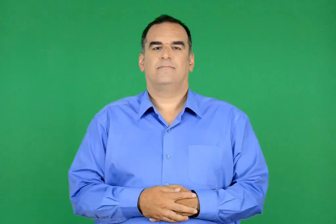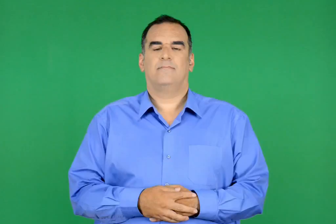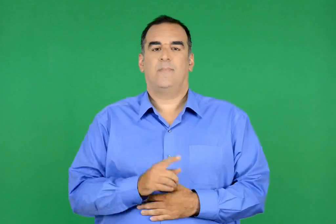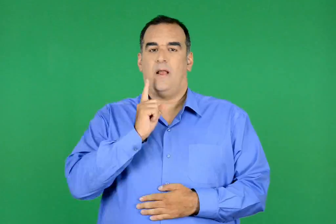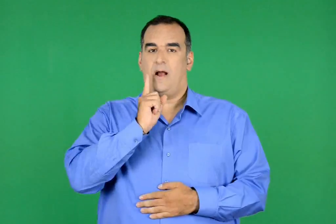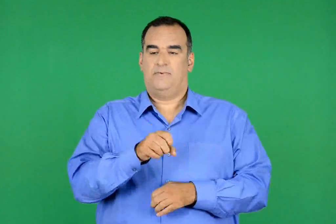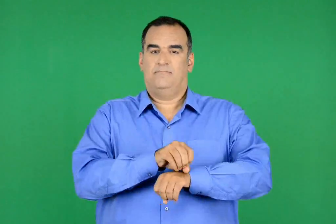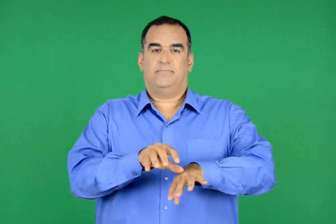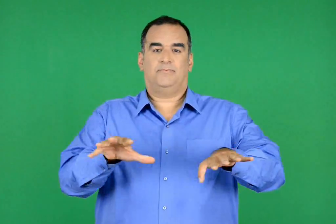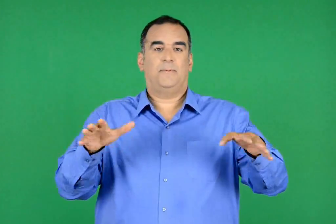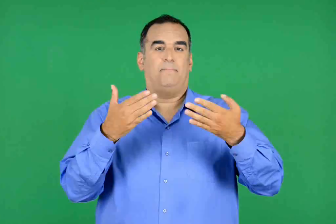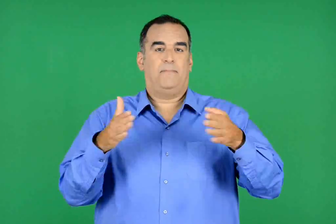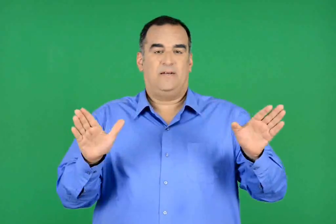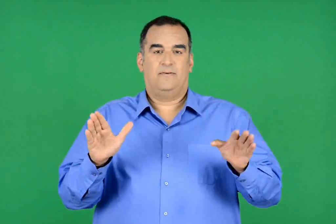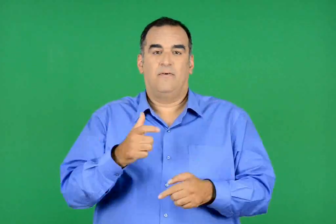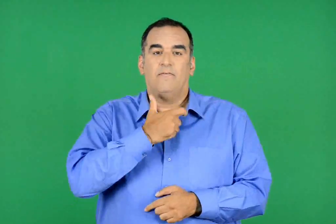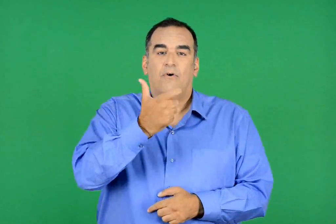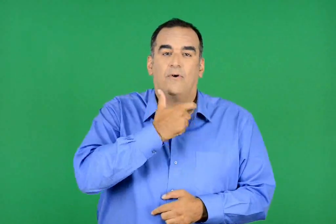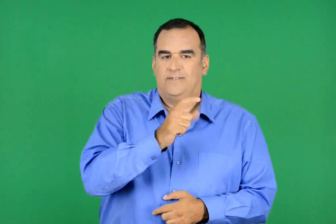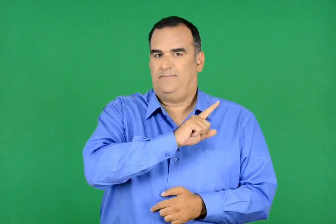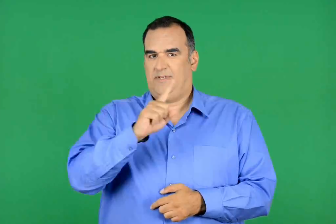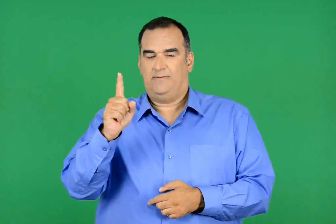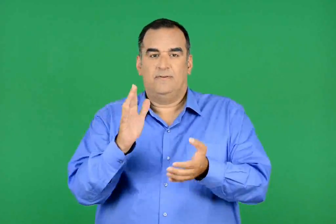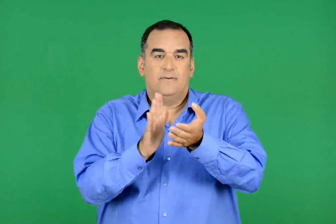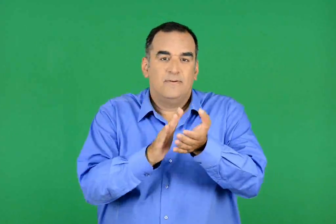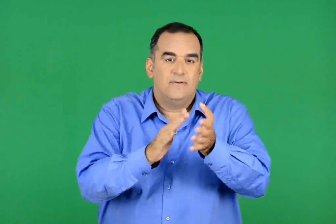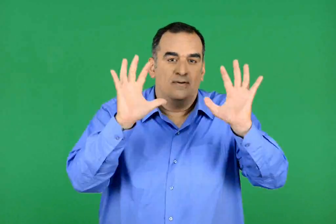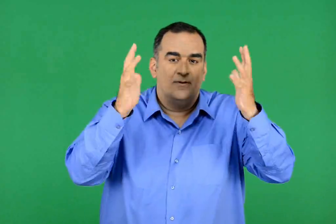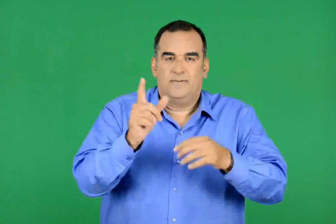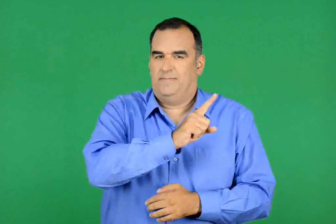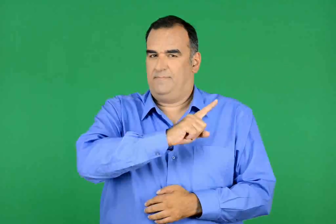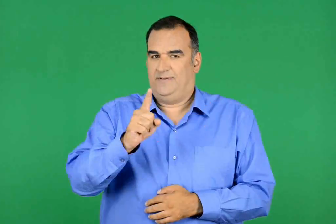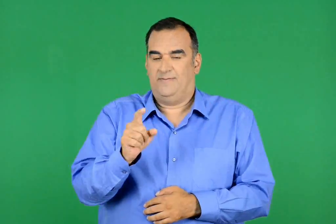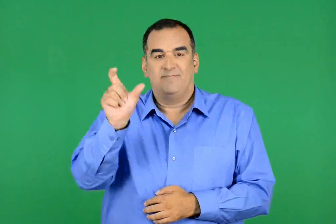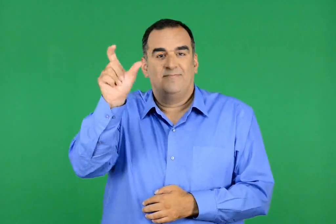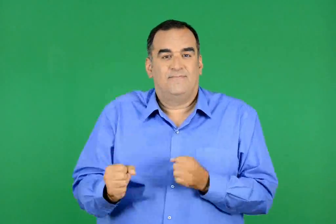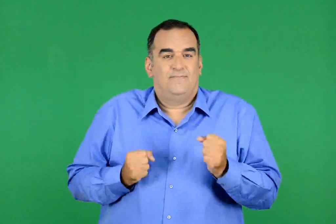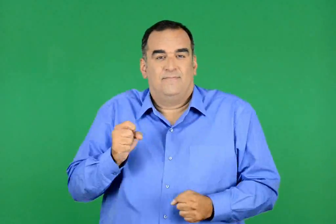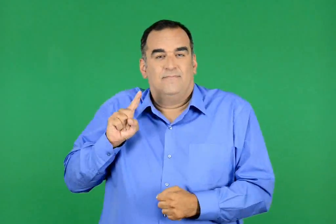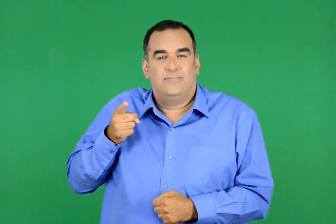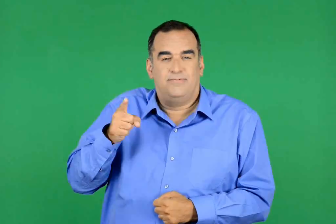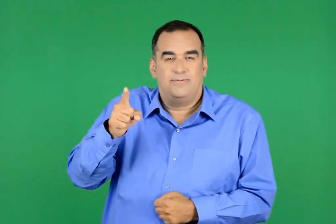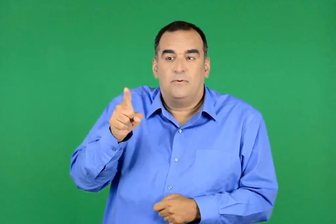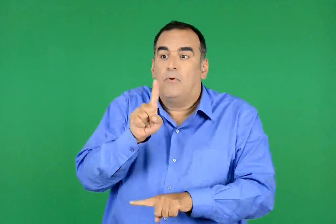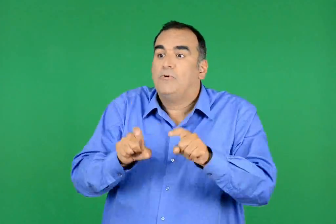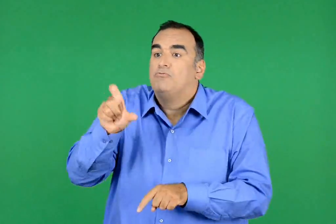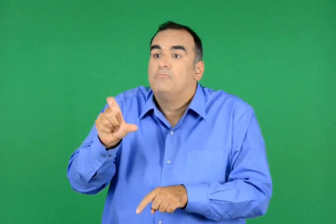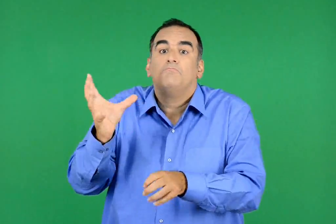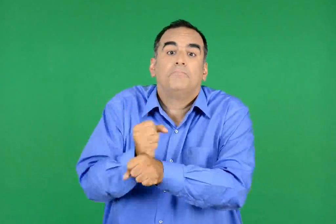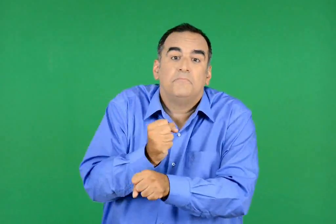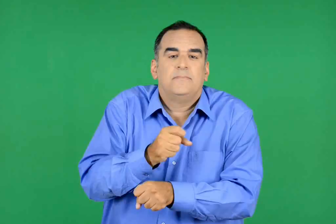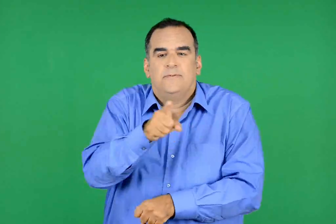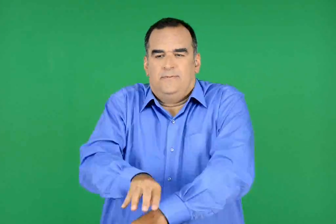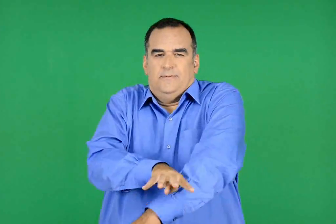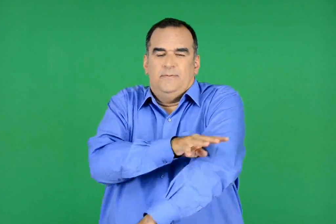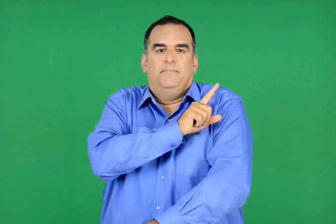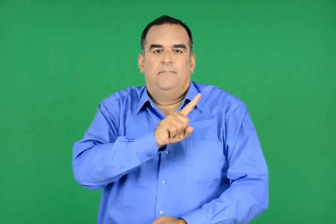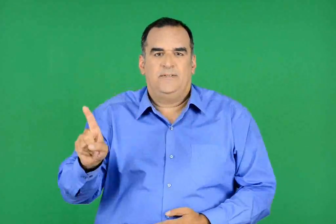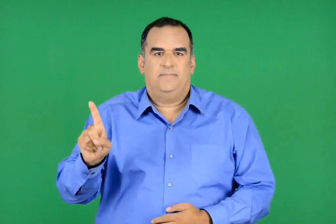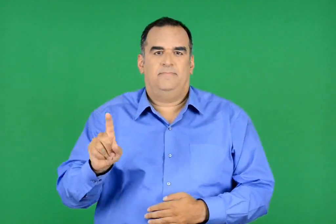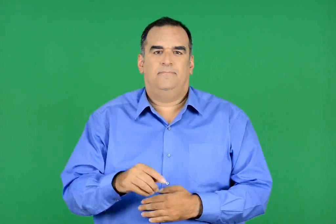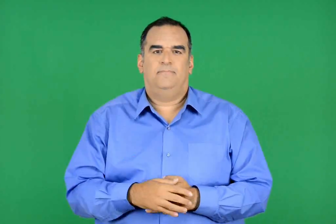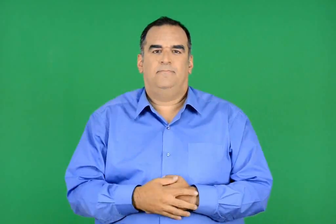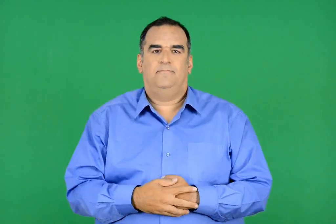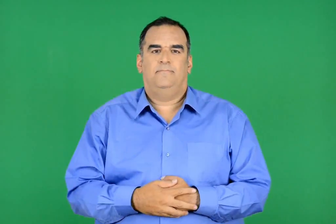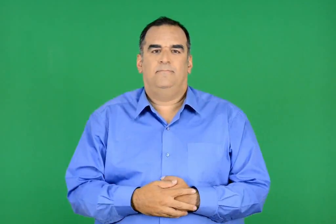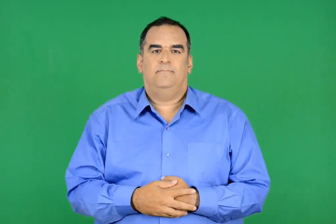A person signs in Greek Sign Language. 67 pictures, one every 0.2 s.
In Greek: έχει δοθεί η εντολή μη φωνάζετε , µη χειροκροτείτε , µη συγκινήσετε το µαραθωνοδρόµο , όποιος κι αν είναι
